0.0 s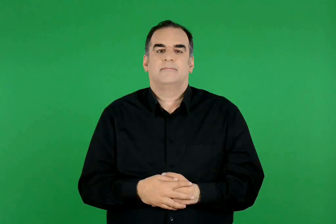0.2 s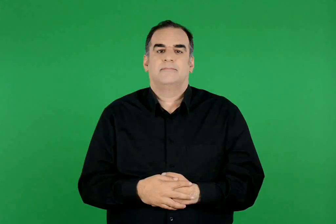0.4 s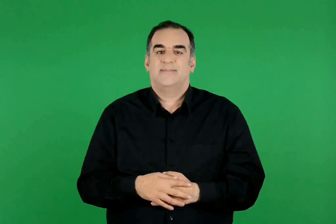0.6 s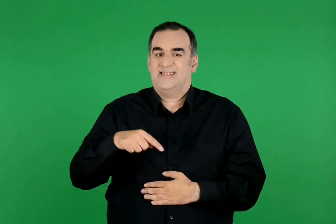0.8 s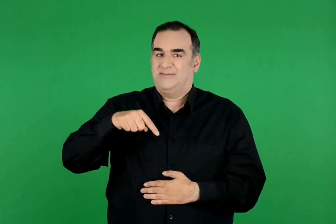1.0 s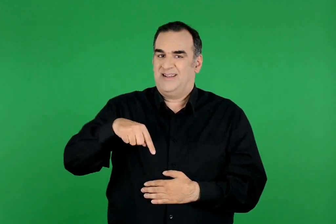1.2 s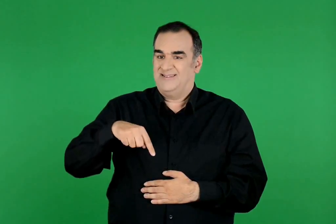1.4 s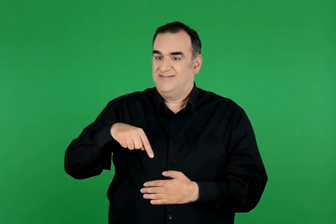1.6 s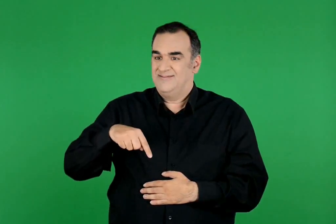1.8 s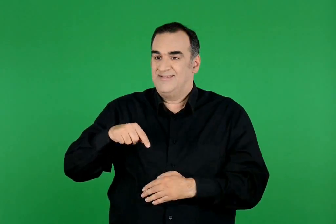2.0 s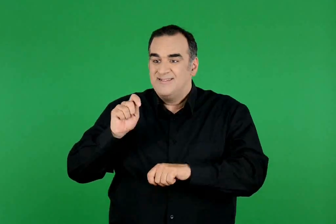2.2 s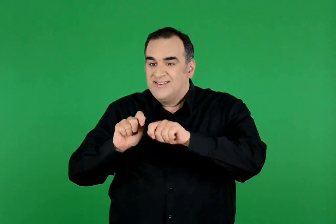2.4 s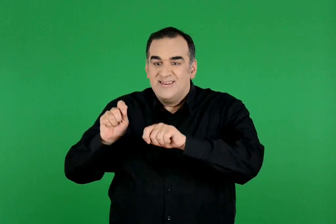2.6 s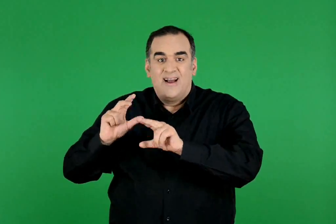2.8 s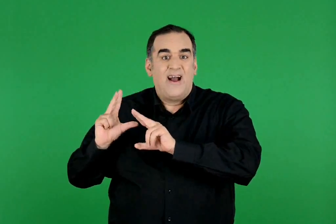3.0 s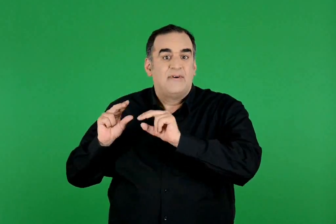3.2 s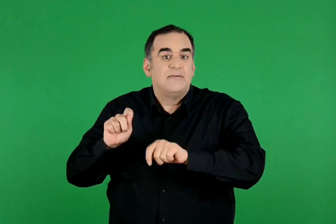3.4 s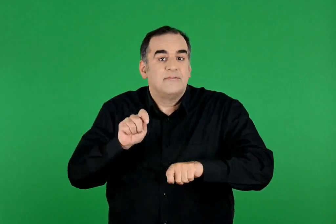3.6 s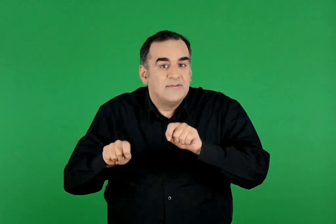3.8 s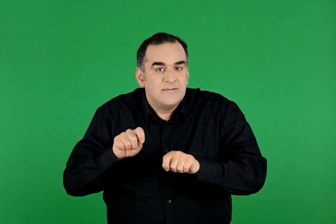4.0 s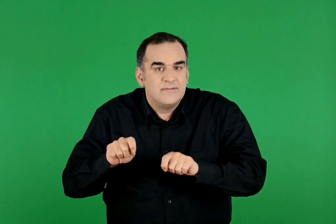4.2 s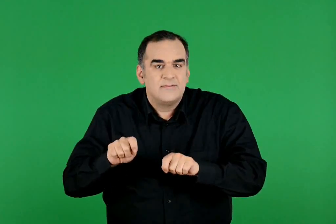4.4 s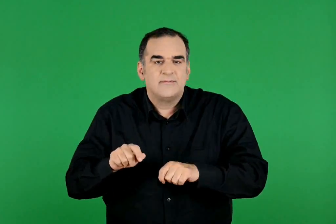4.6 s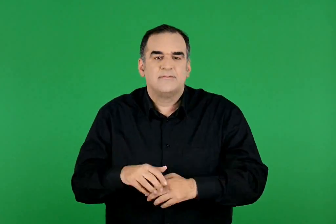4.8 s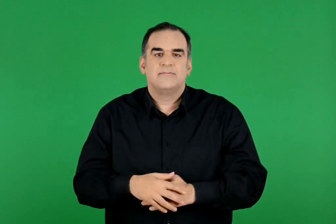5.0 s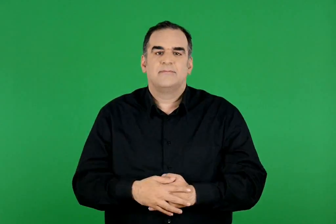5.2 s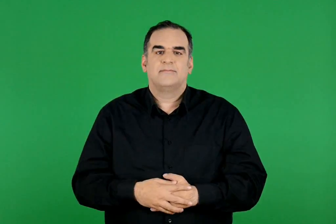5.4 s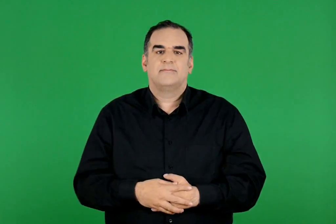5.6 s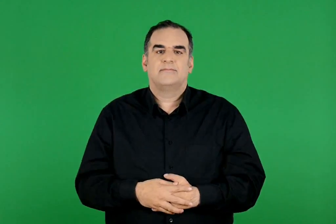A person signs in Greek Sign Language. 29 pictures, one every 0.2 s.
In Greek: σήμερα κατασκευάζουμε παρόμοια έργα ;
